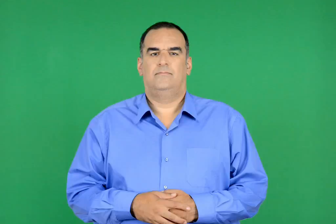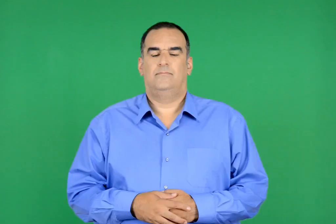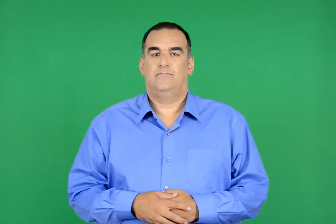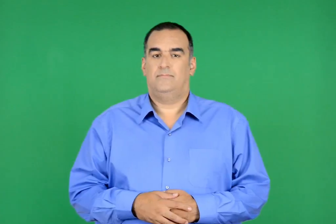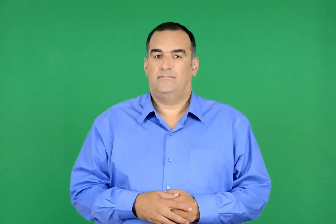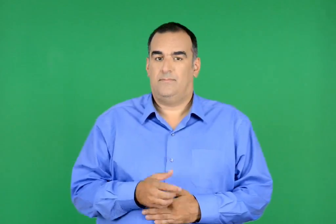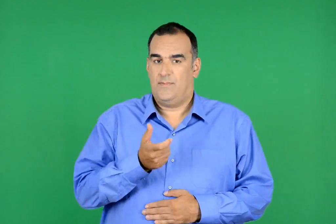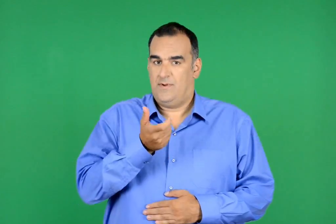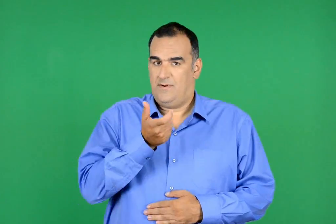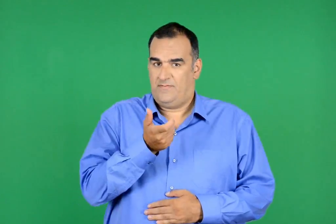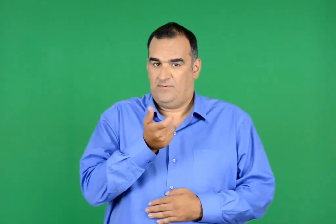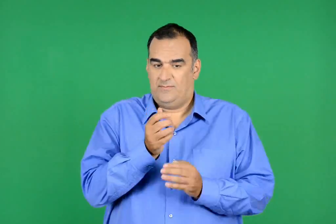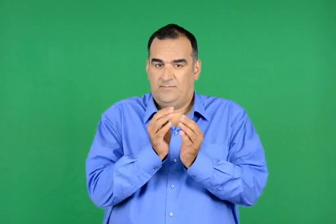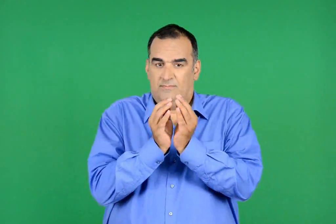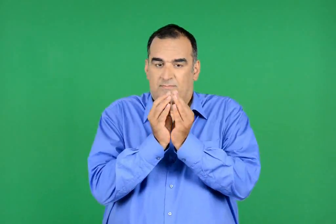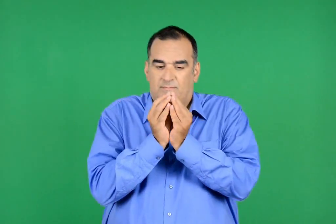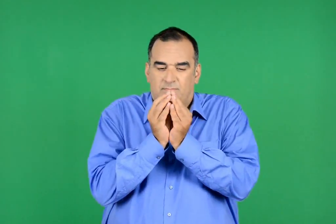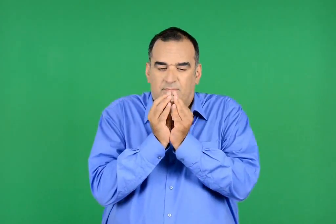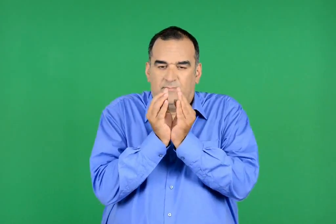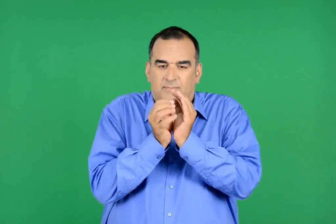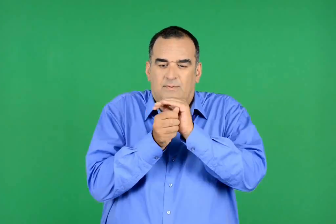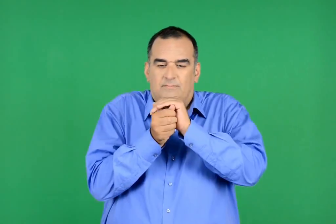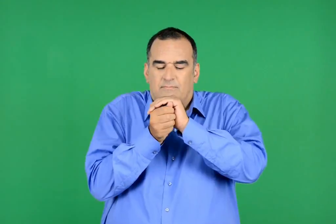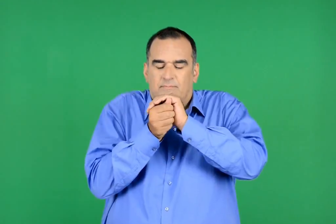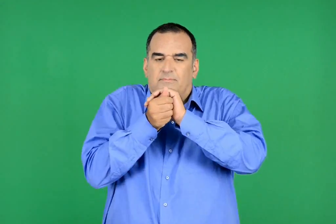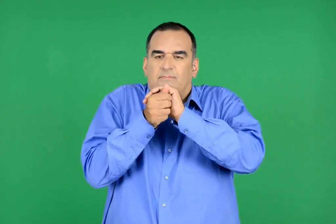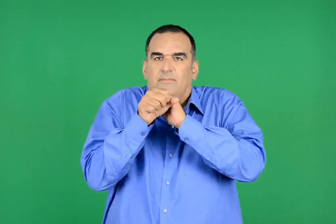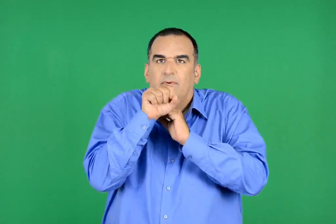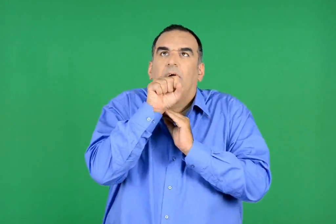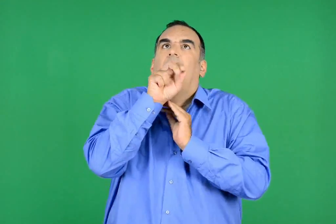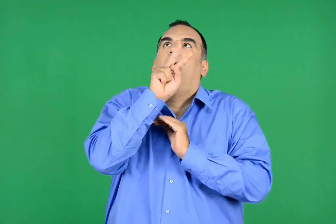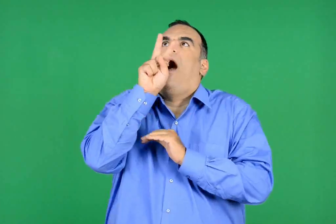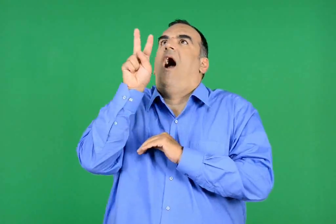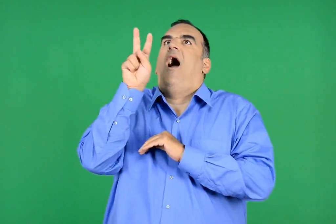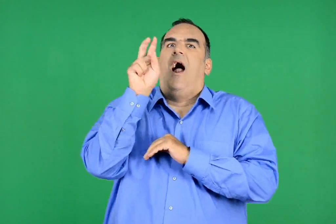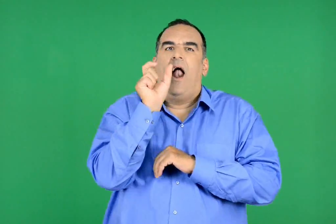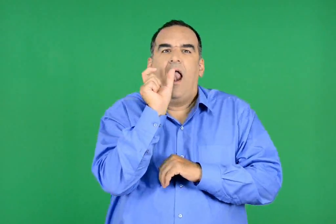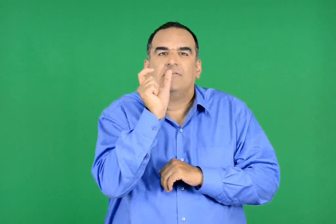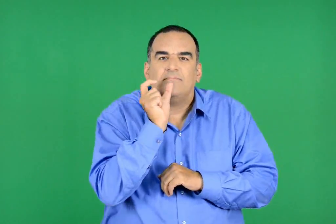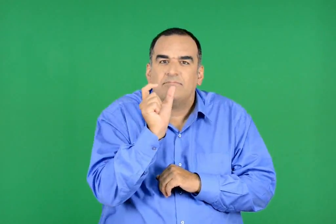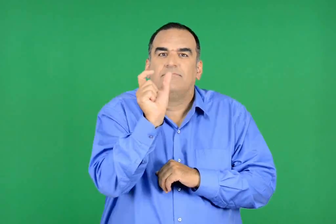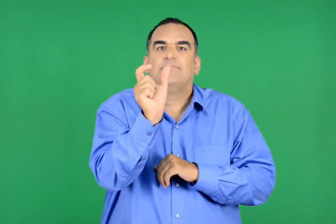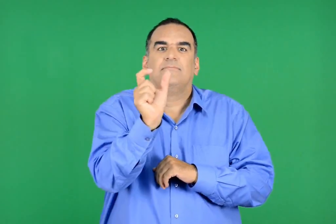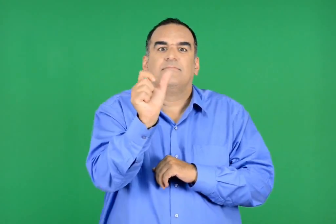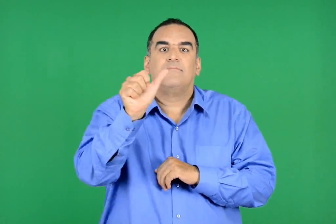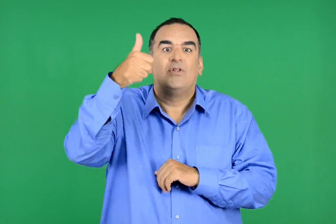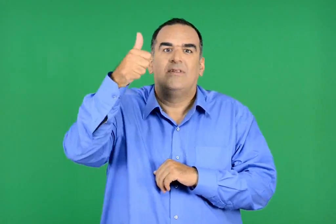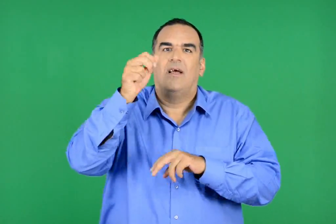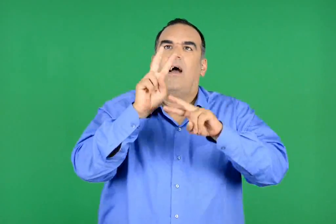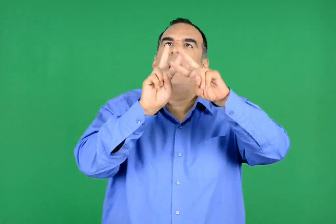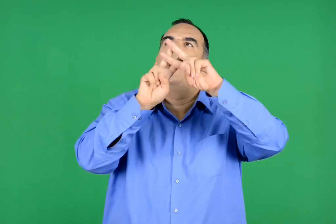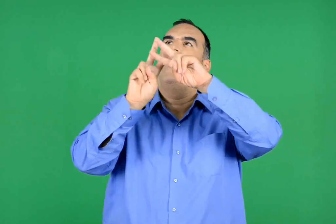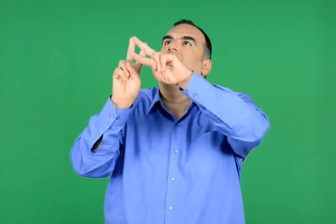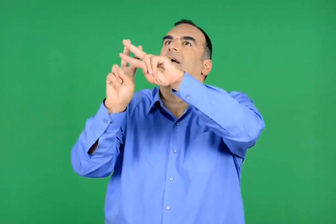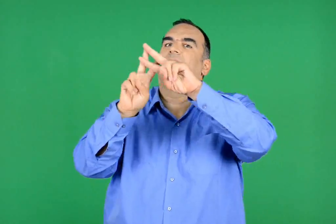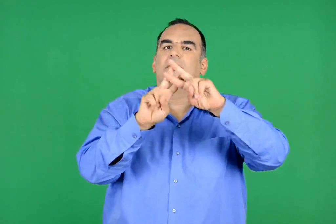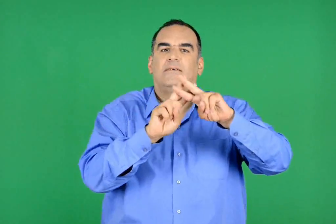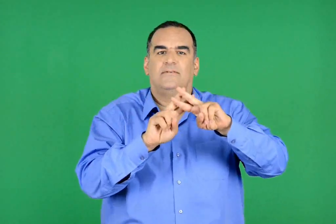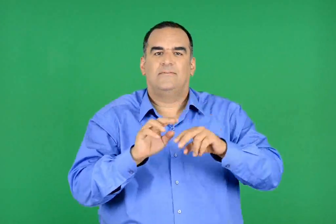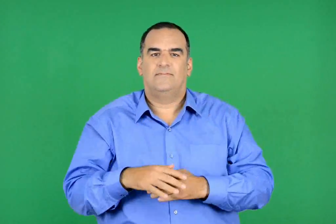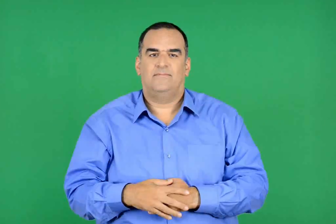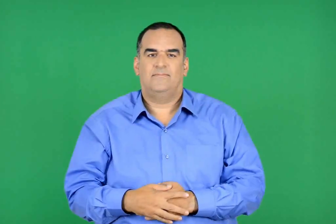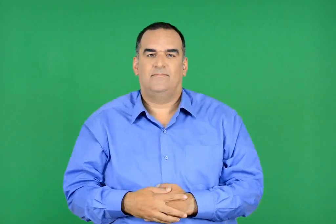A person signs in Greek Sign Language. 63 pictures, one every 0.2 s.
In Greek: η πρώτη λέξη που ψιθύρισε η χελωνίτσα καρέττα καρέττα µε το που βγήκε από το αυγό ήταν αστέρια
